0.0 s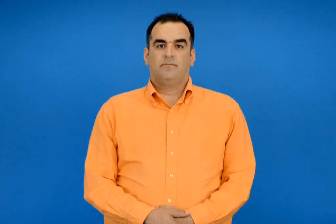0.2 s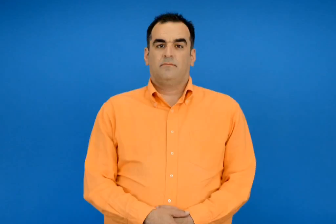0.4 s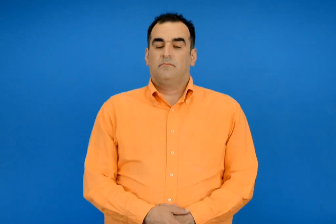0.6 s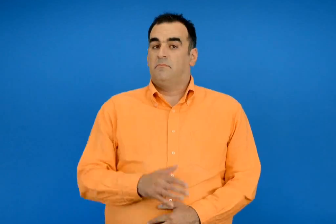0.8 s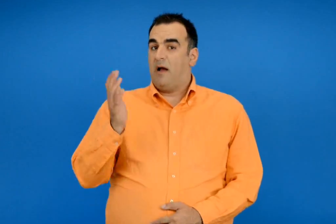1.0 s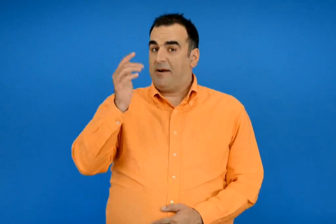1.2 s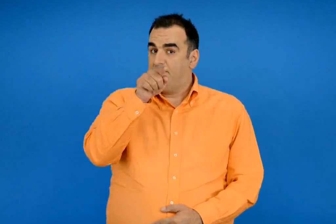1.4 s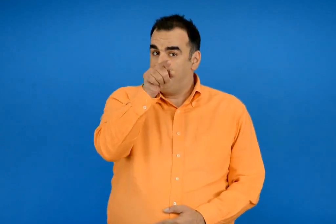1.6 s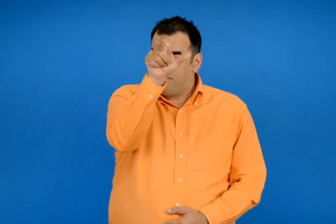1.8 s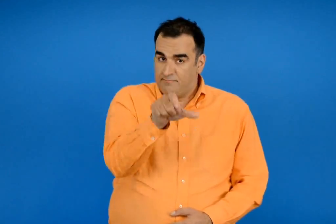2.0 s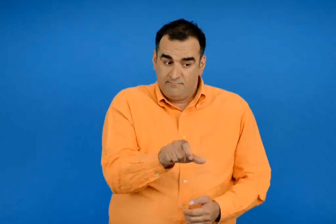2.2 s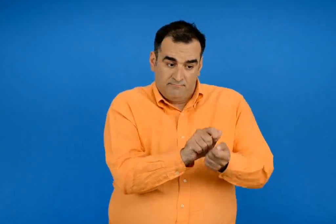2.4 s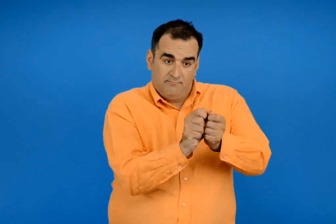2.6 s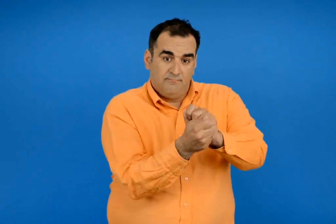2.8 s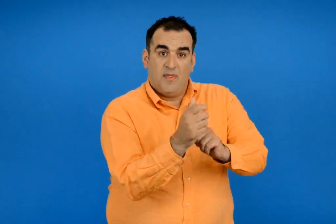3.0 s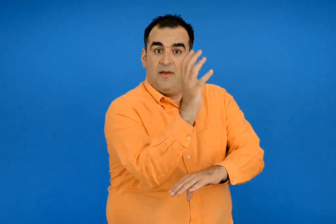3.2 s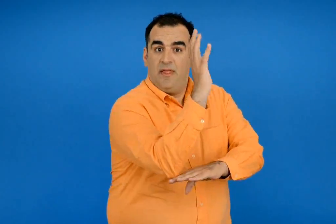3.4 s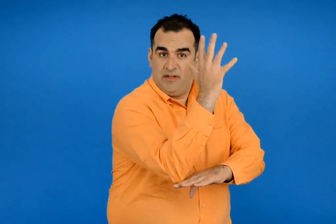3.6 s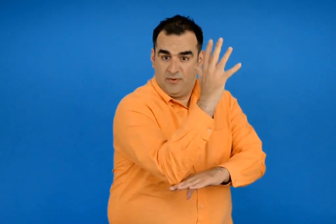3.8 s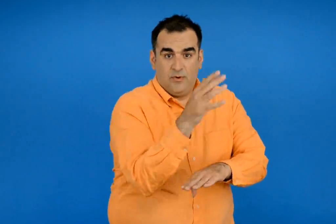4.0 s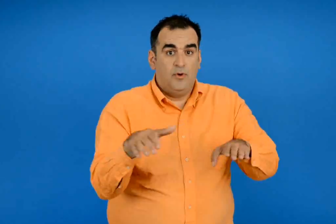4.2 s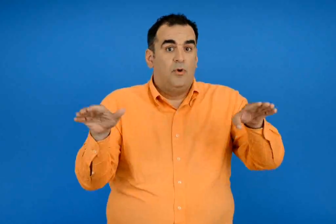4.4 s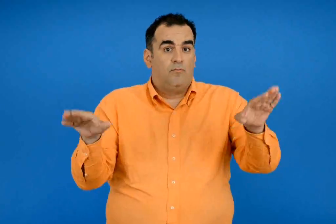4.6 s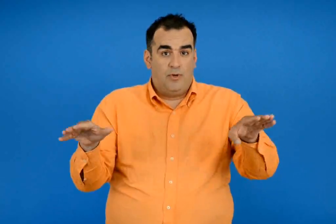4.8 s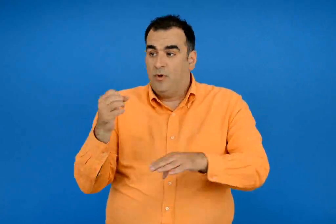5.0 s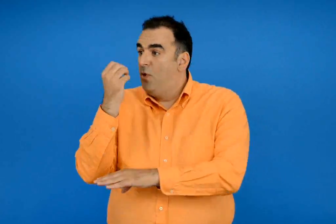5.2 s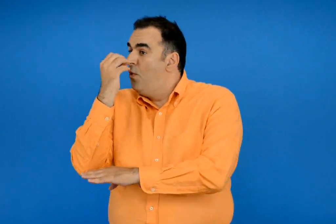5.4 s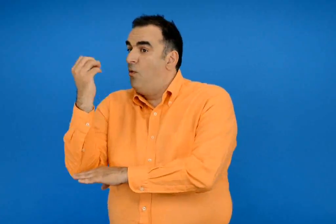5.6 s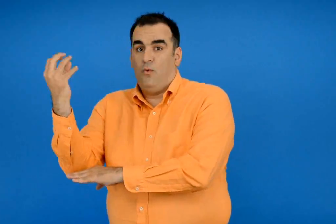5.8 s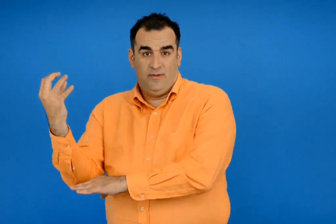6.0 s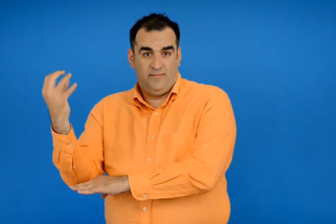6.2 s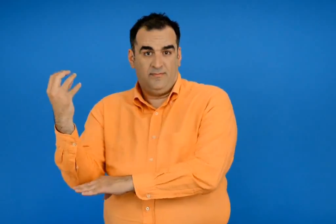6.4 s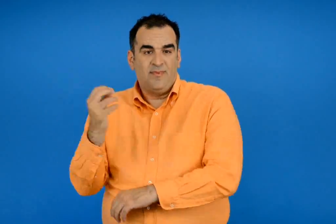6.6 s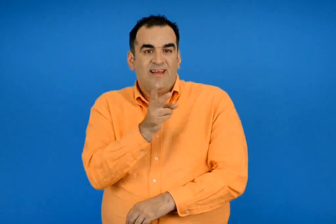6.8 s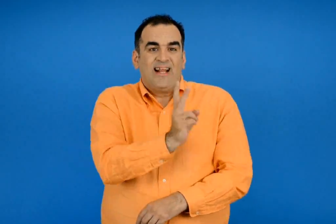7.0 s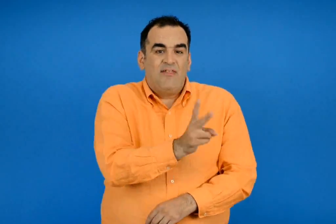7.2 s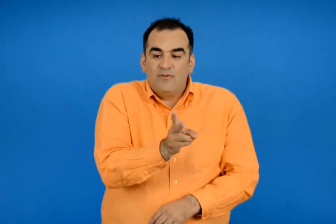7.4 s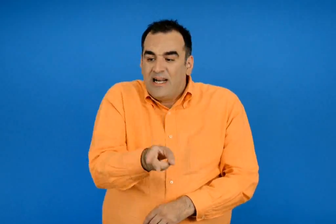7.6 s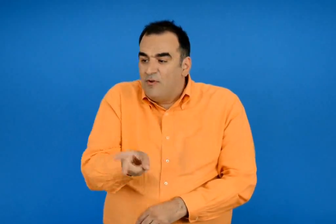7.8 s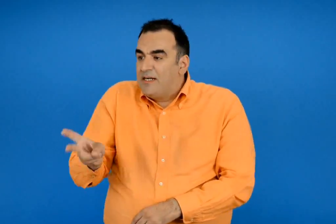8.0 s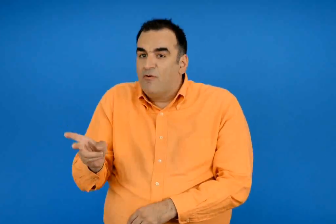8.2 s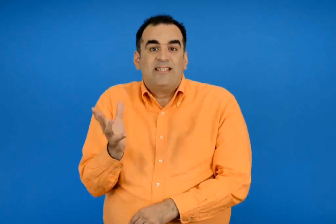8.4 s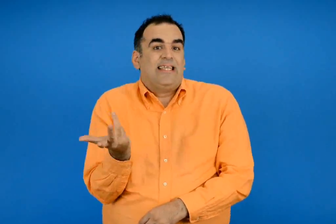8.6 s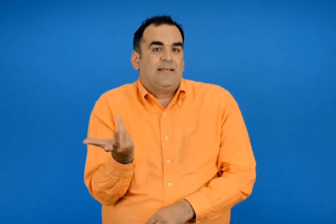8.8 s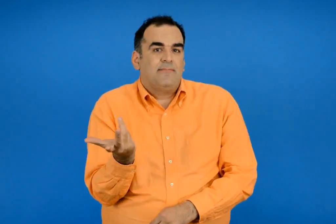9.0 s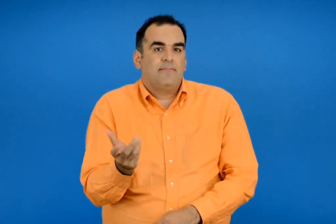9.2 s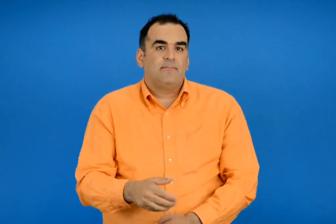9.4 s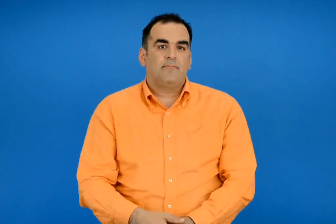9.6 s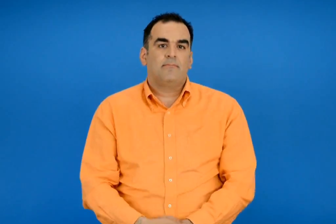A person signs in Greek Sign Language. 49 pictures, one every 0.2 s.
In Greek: από τι θα κινδύνευες αν ήσουν δέντρο πουλί λουλούδι ;
